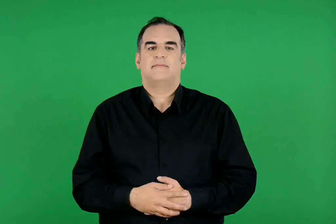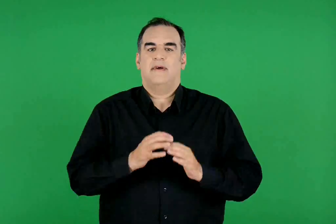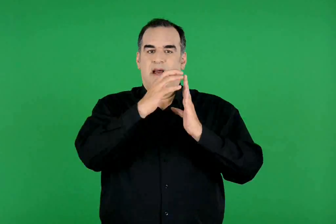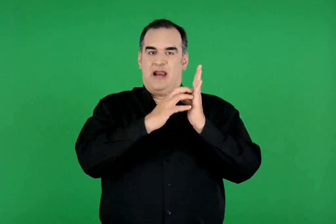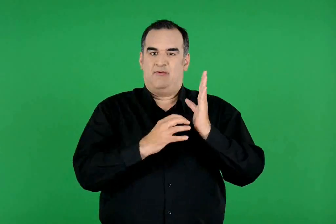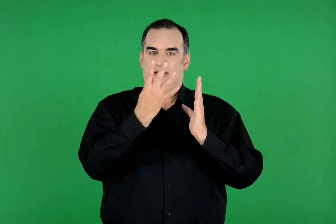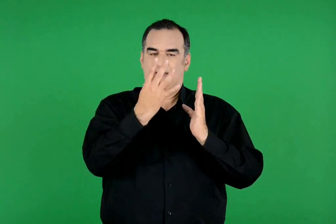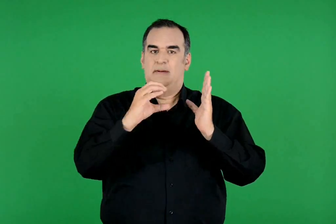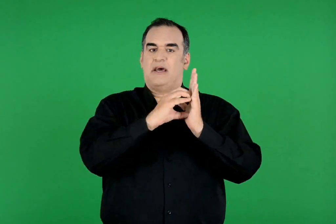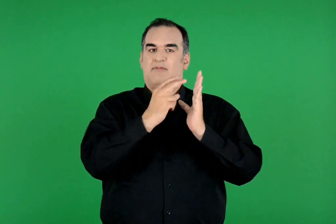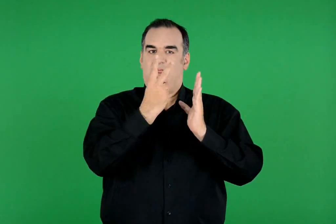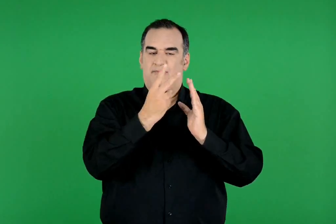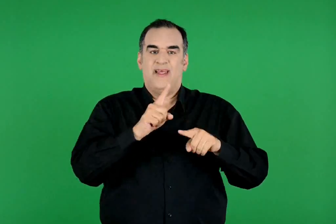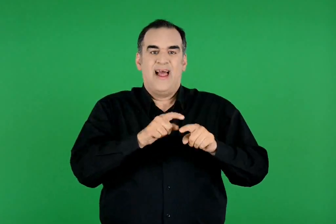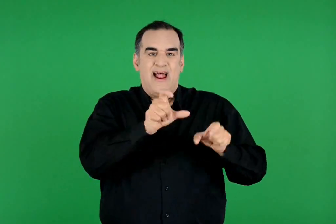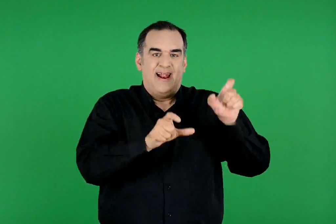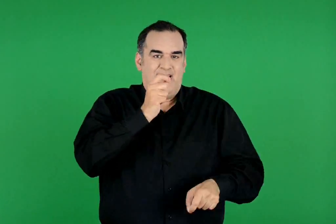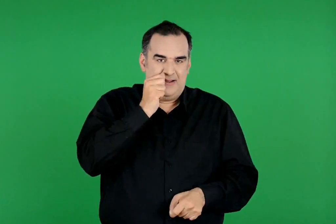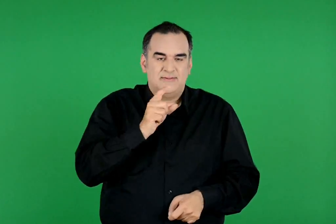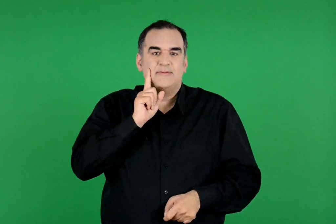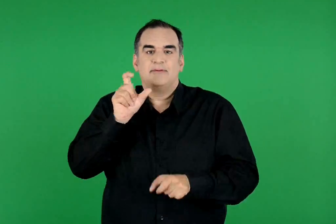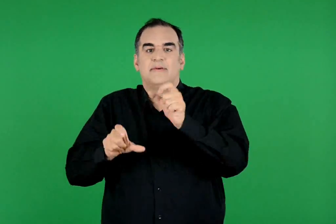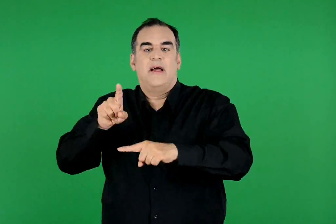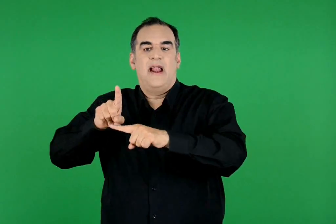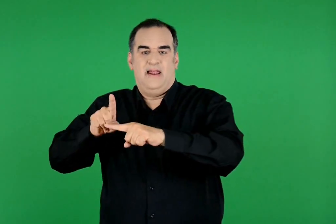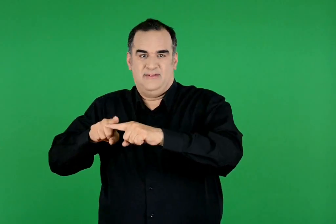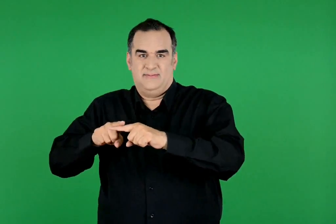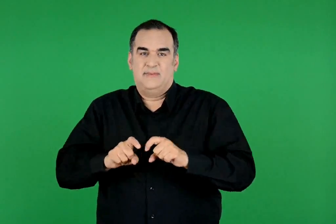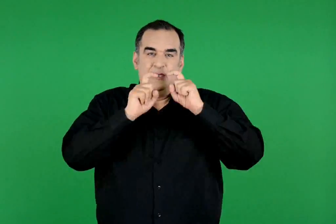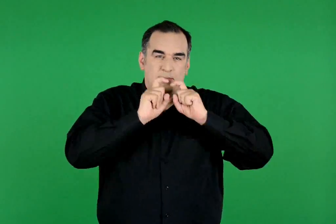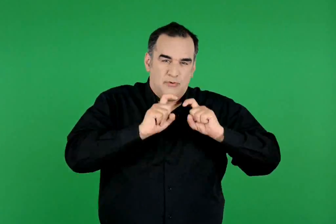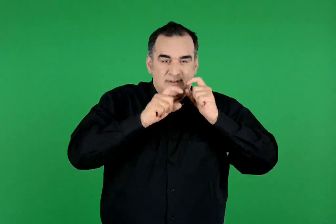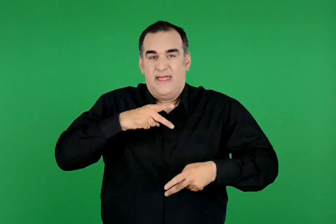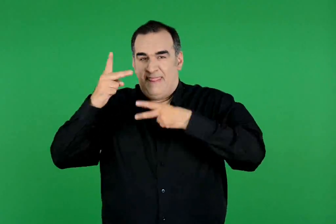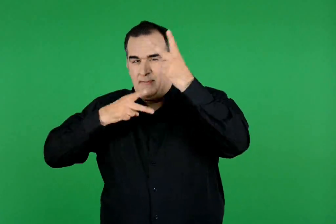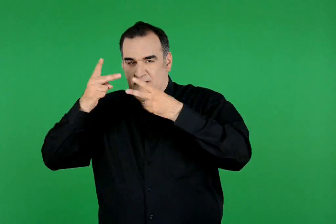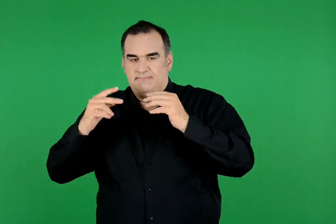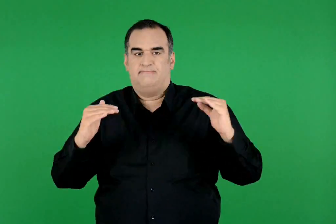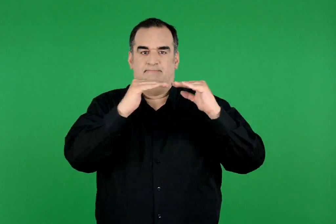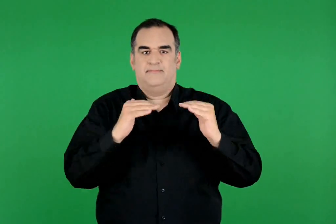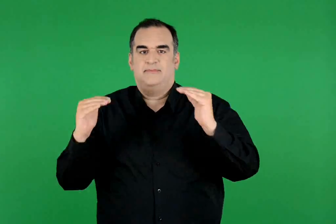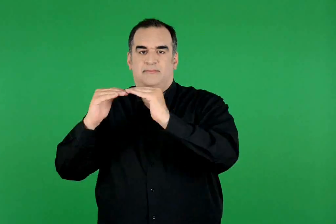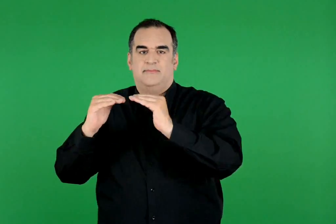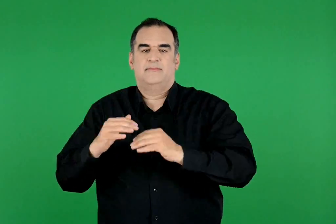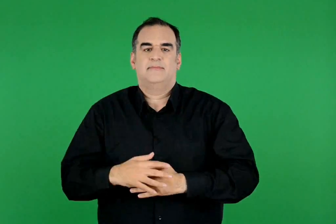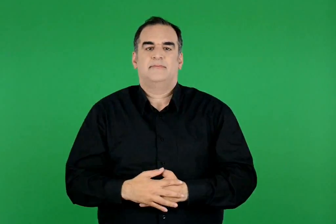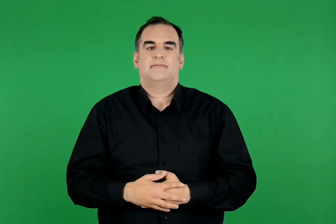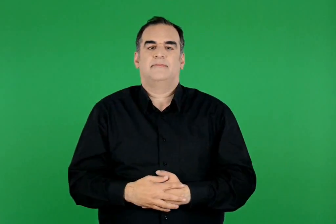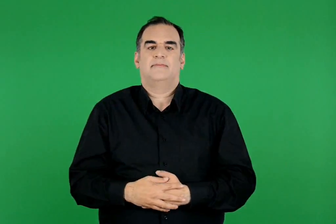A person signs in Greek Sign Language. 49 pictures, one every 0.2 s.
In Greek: άρθρο 4 παράγραφος 2: οι έλληνες και οι ελληνίδες έχουν ίσα δικαιώματα και υποχρεώσεις
